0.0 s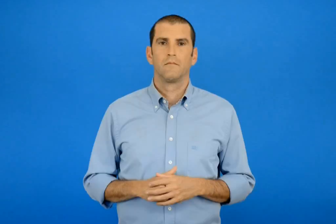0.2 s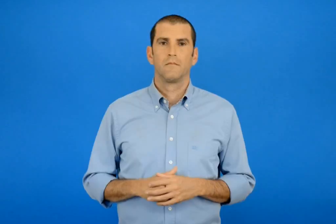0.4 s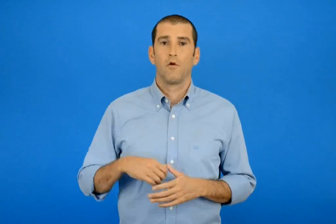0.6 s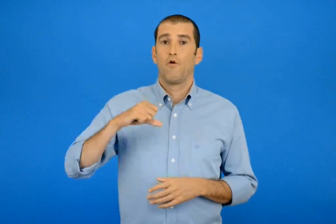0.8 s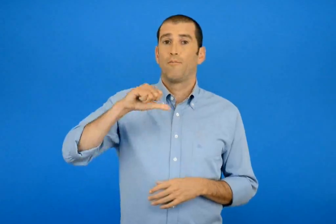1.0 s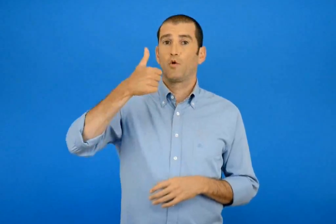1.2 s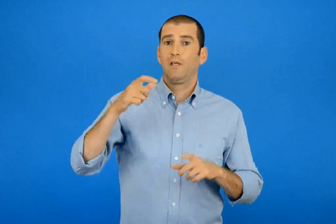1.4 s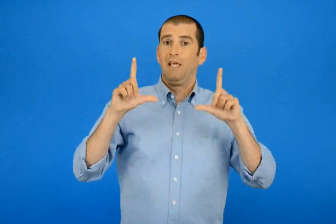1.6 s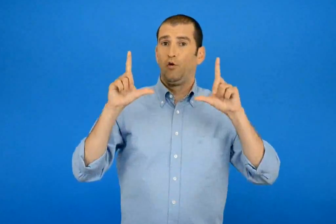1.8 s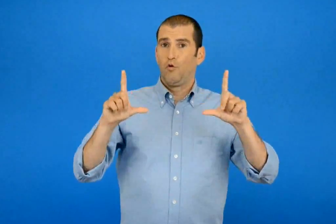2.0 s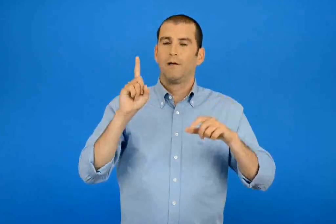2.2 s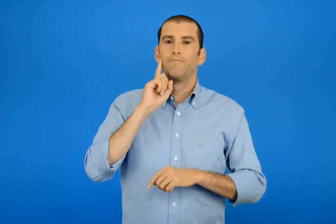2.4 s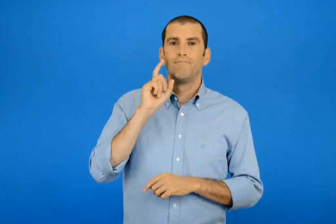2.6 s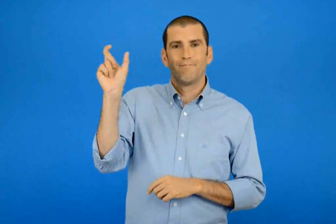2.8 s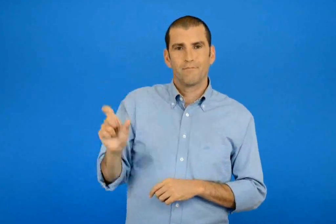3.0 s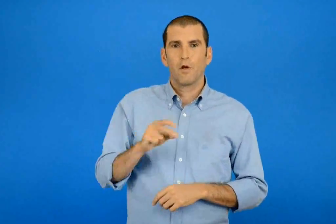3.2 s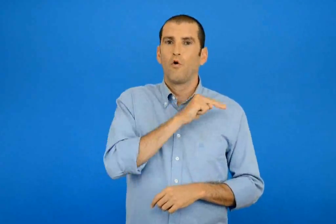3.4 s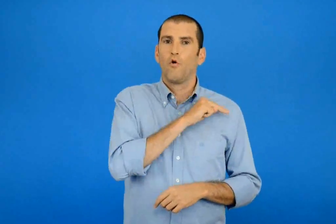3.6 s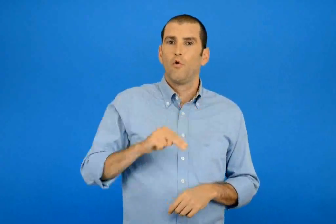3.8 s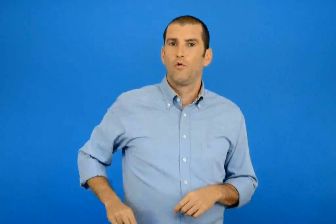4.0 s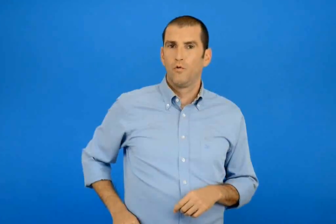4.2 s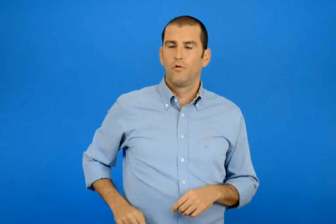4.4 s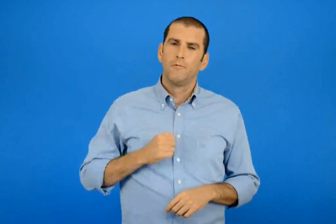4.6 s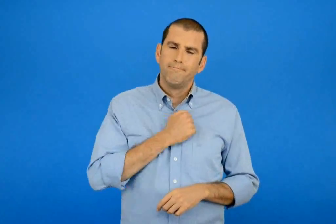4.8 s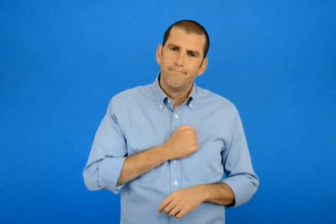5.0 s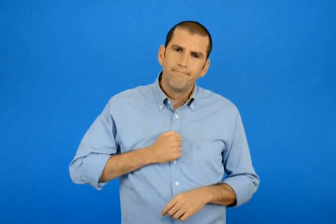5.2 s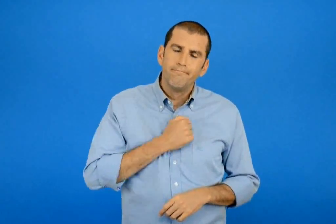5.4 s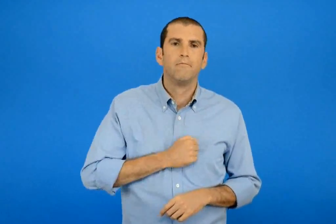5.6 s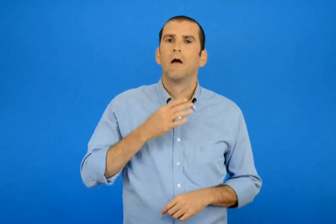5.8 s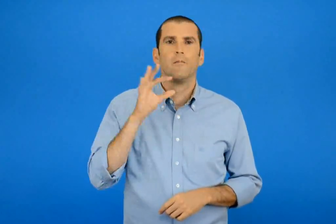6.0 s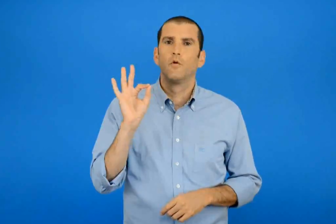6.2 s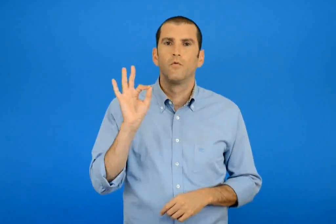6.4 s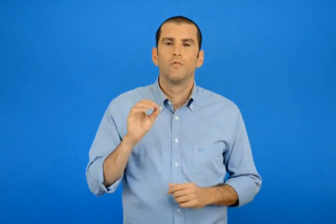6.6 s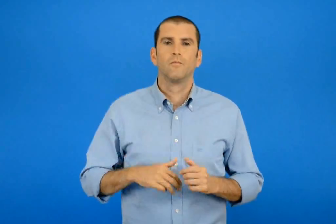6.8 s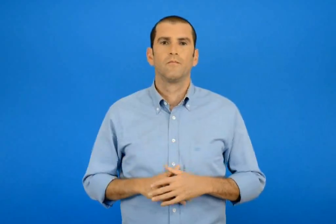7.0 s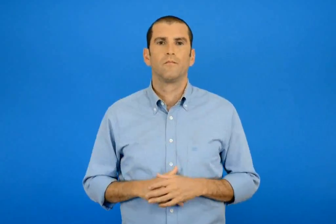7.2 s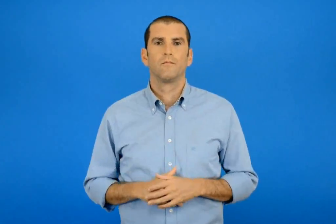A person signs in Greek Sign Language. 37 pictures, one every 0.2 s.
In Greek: γιατί είναι στενοχωρημενη η νου στην πρώτη εικόνα ;
